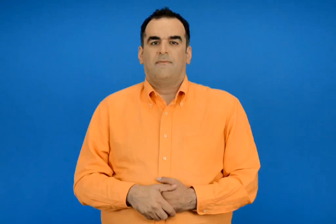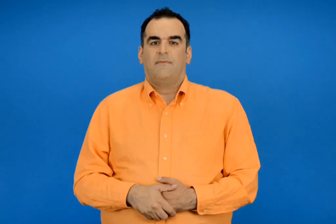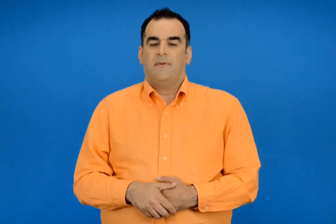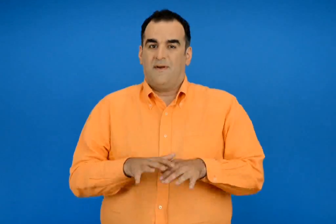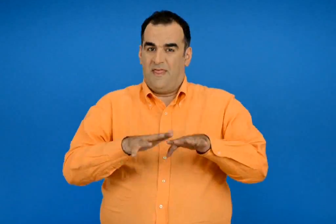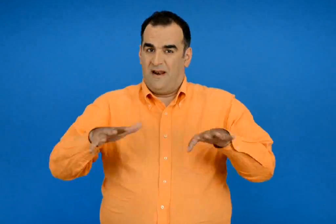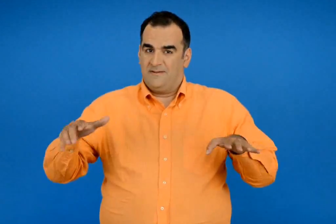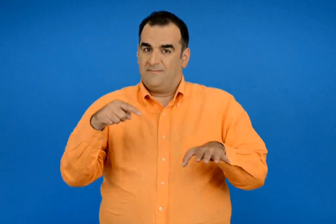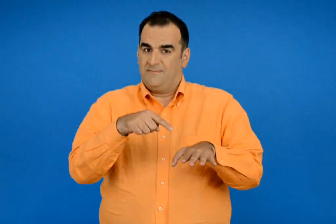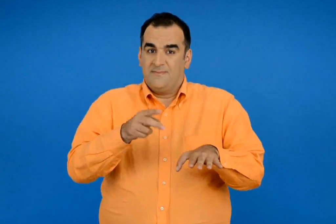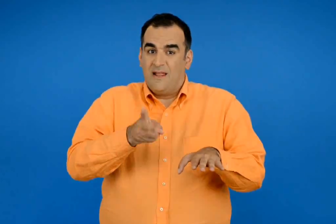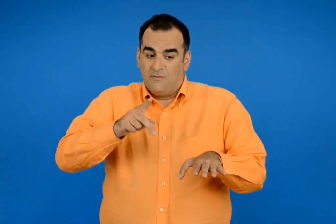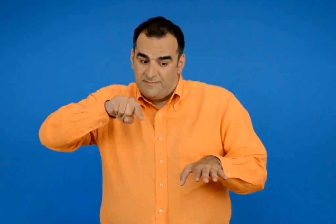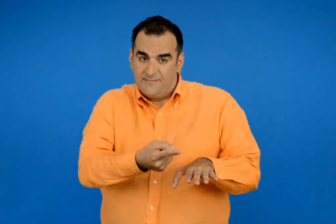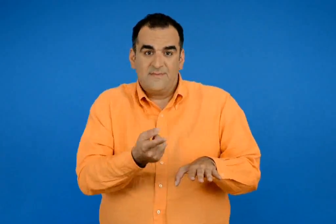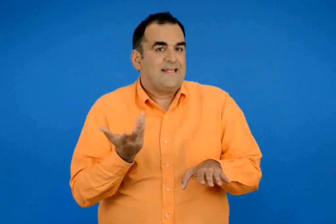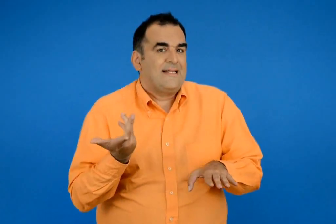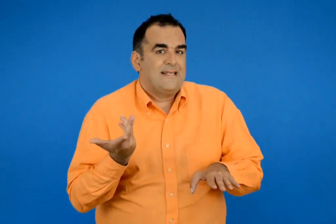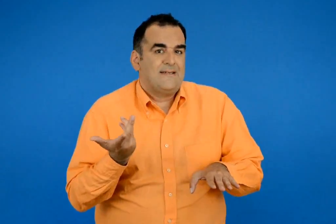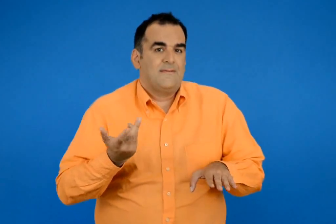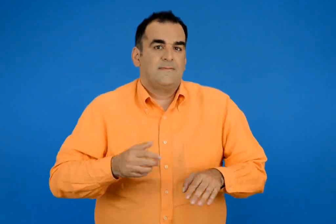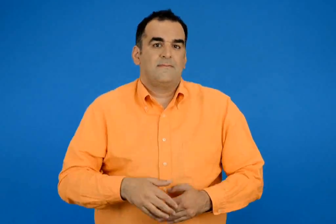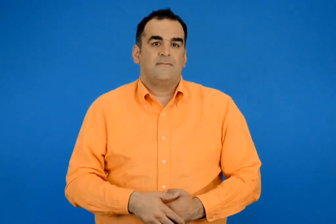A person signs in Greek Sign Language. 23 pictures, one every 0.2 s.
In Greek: από τι μπορεί να κινδυνεύει η θάλασσα ;
